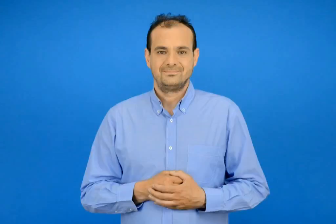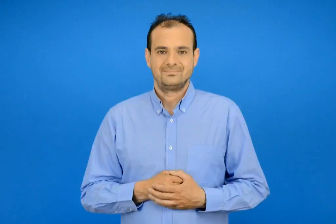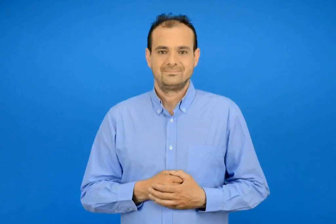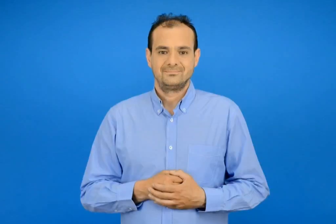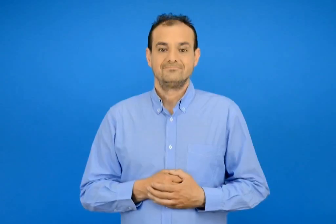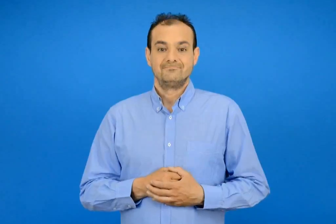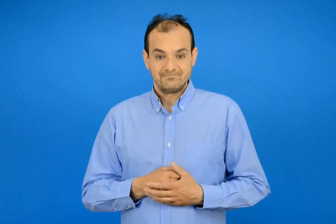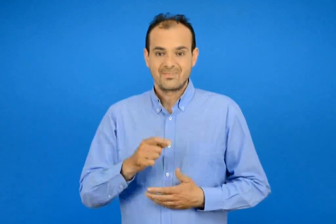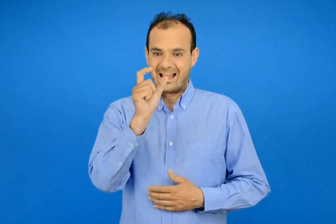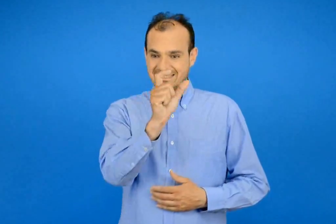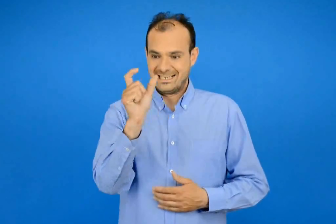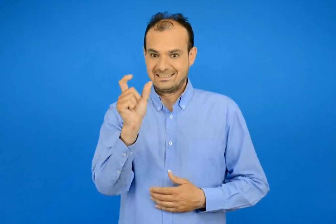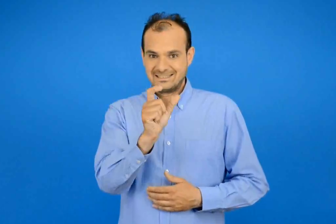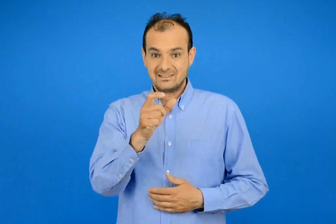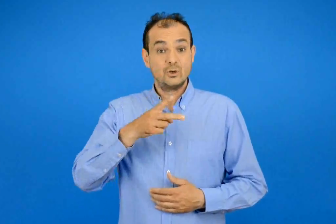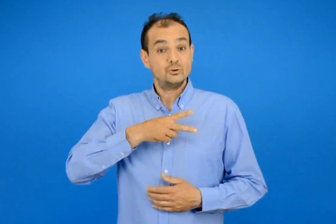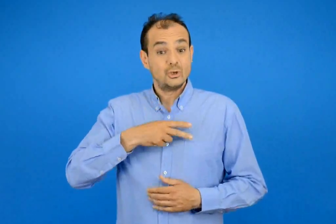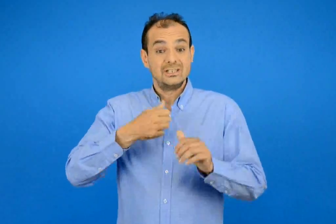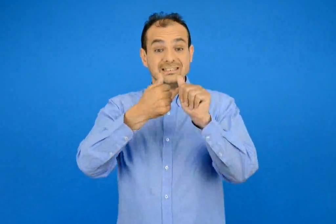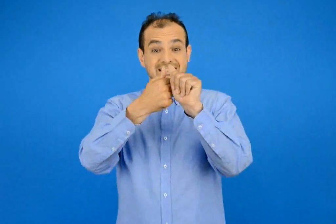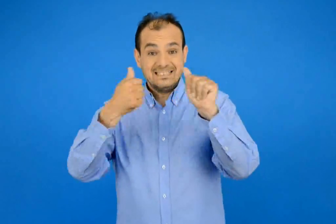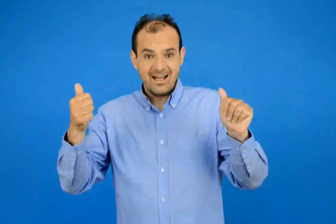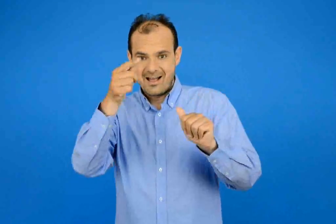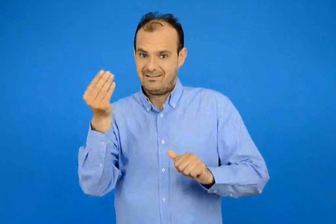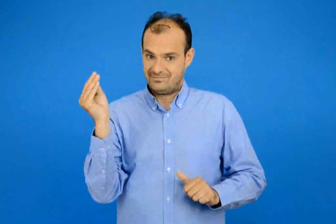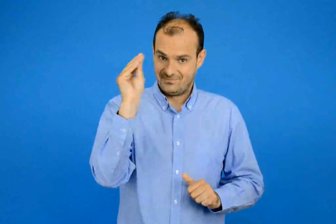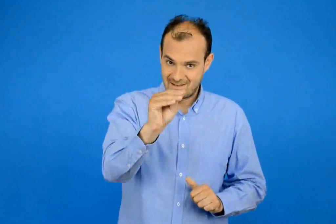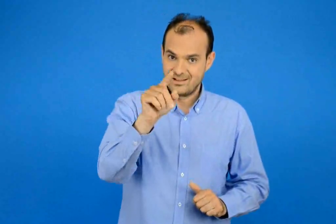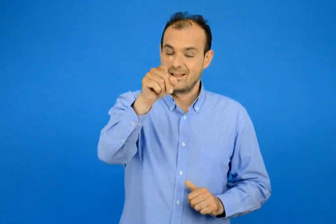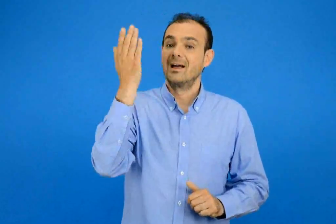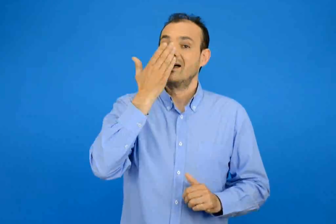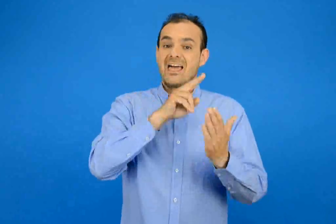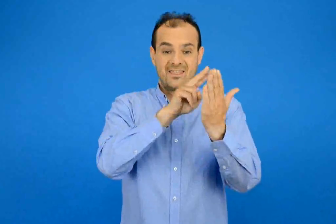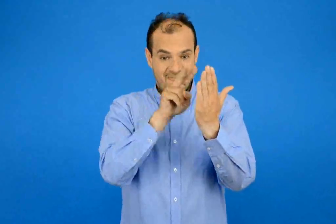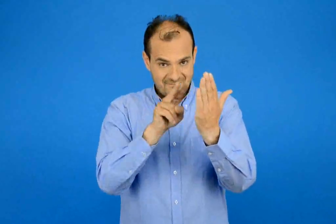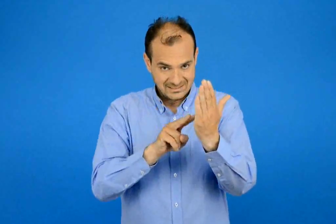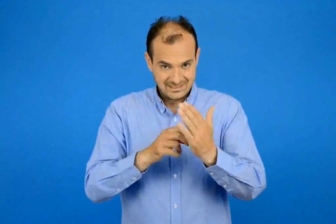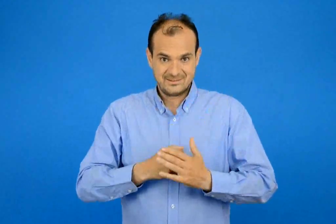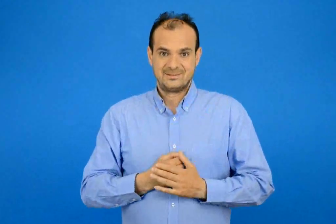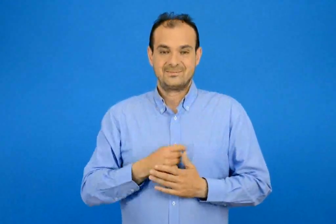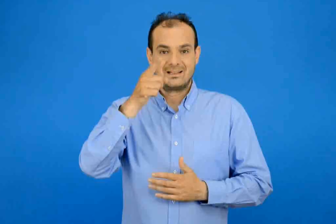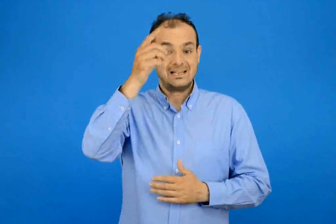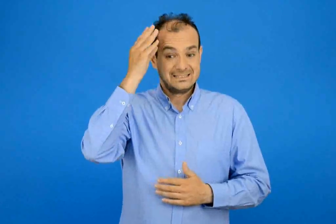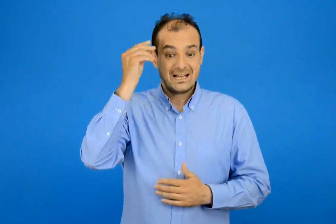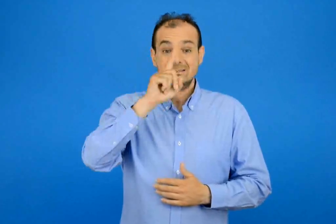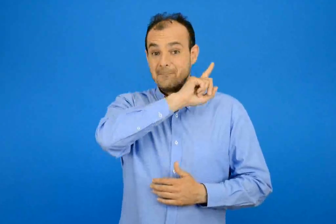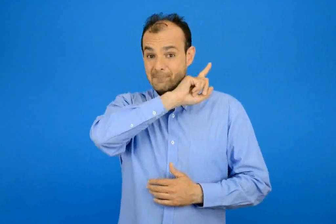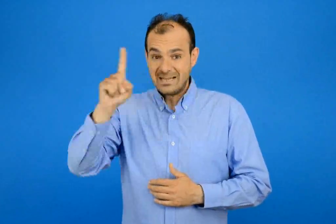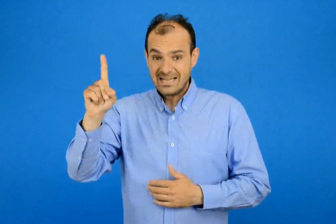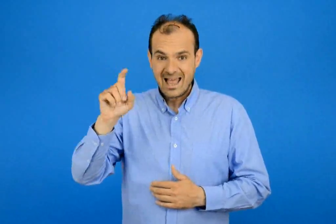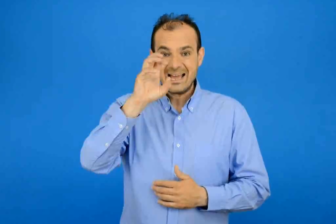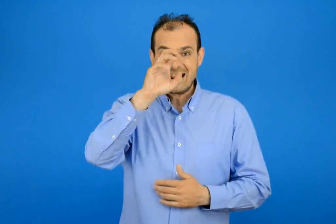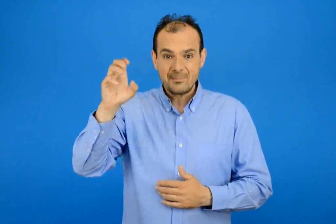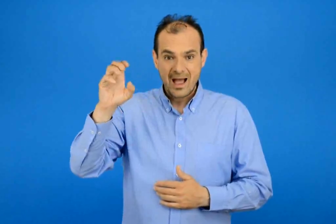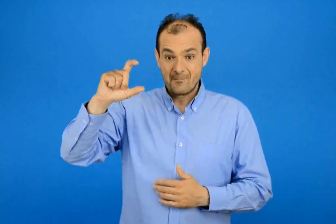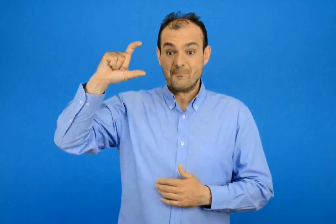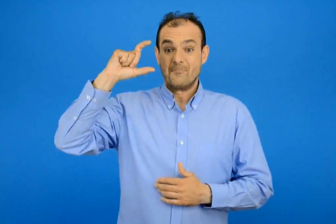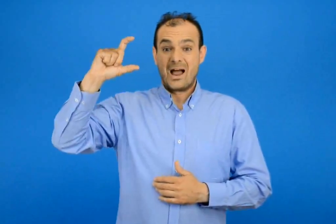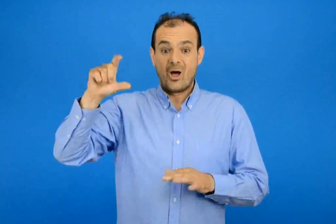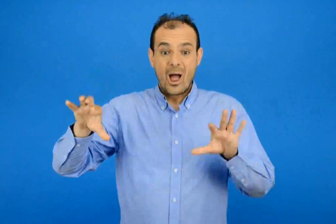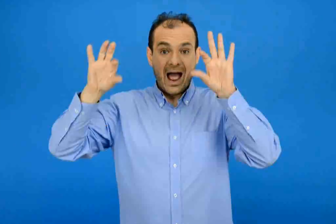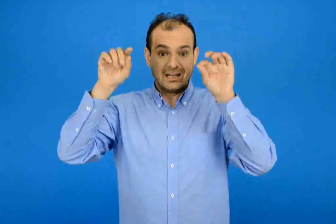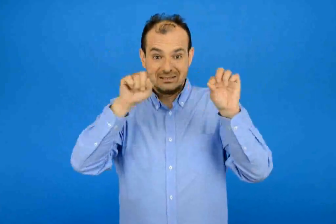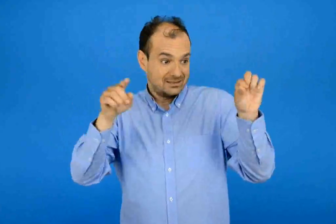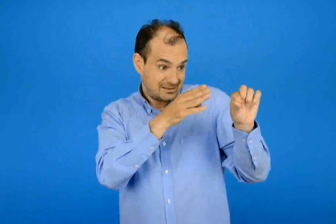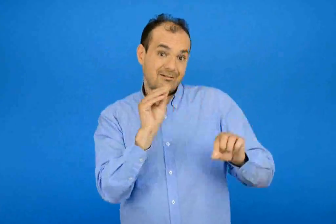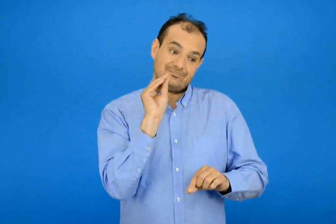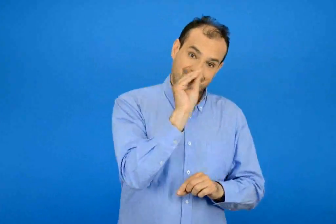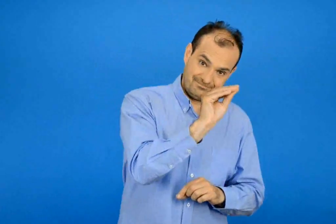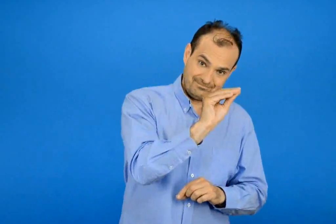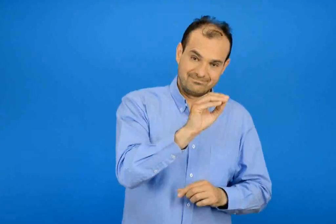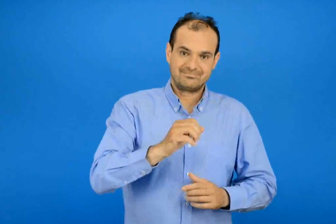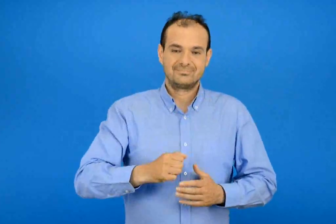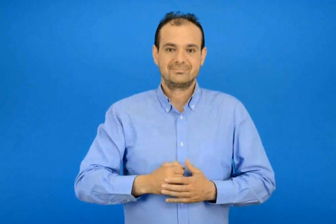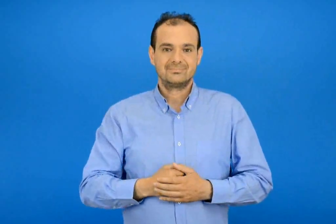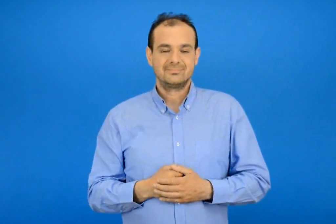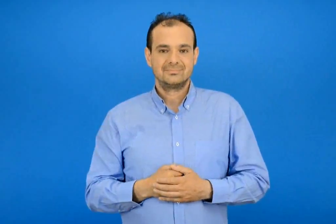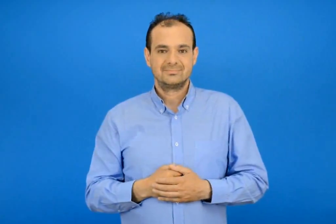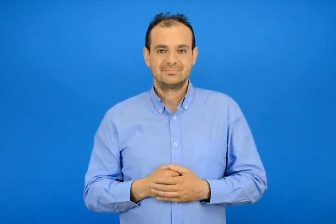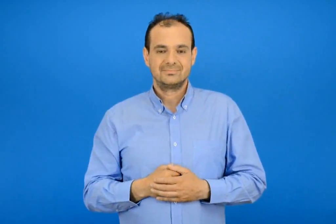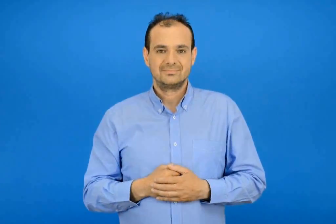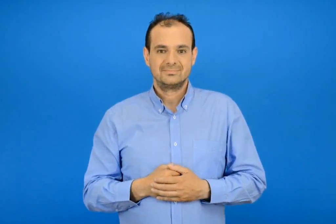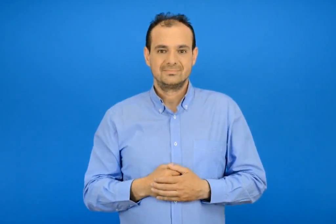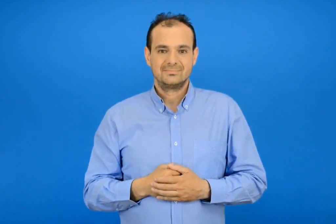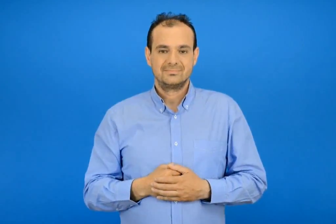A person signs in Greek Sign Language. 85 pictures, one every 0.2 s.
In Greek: μάρω θεοδωράκη η σερενάτα για το κανταδοχώρι
